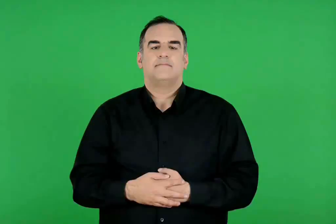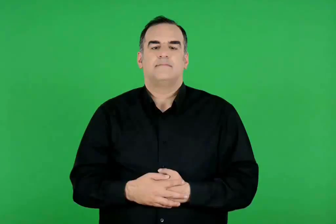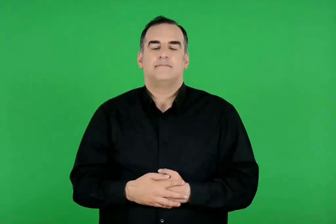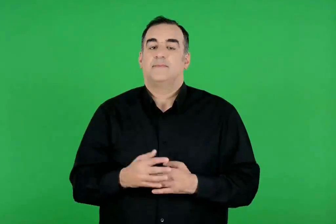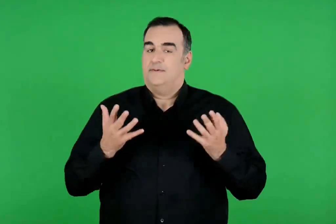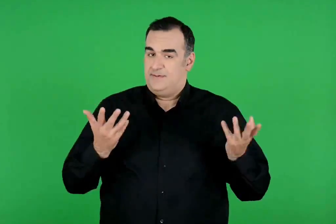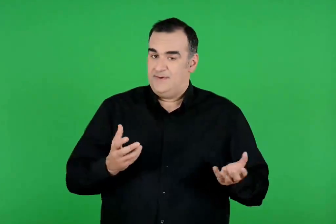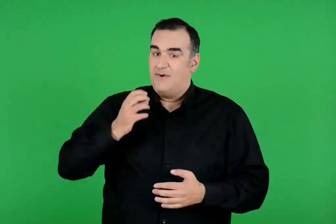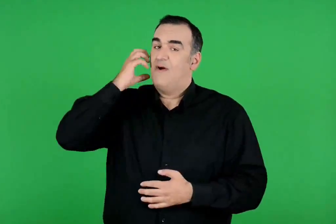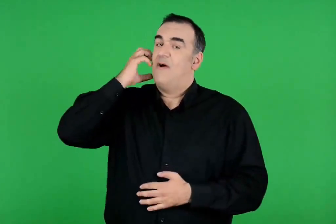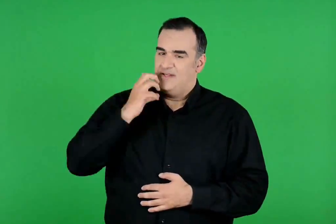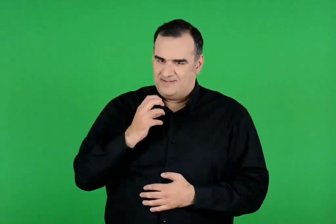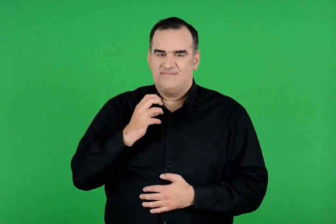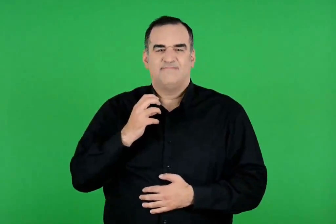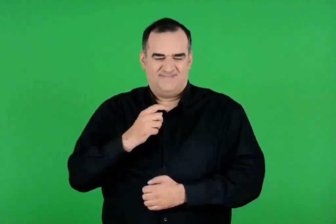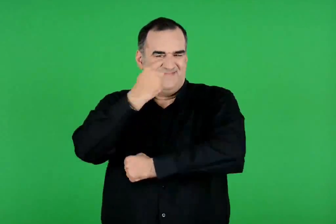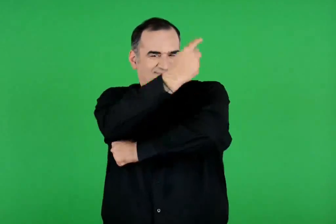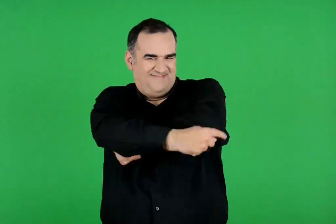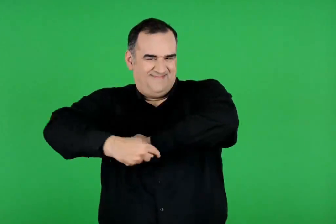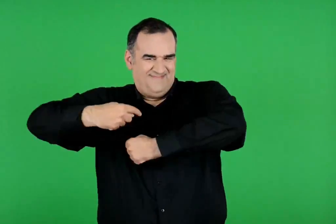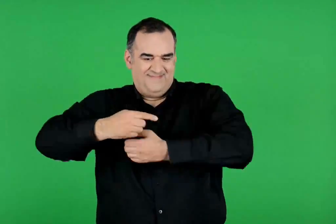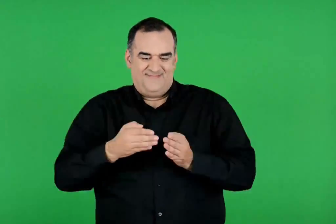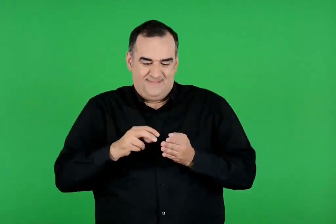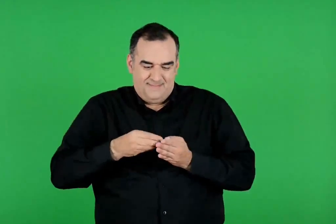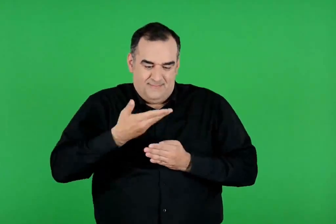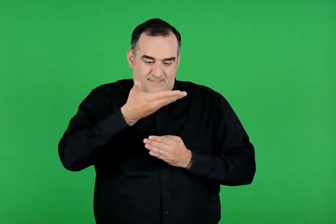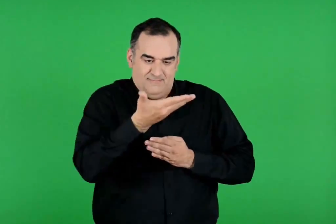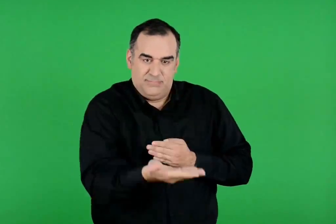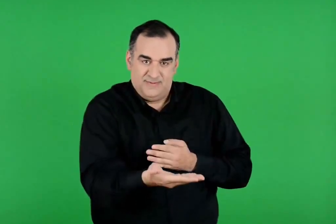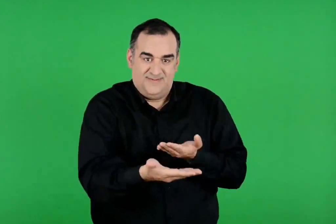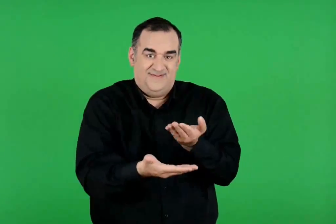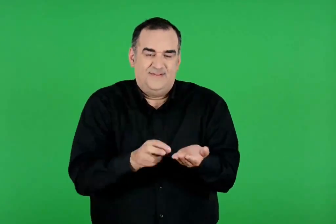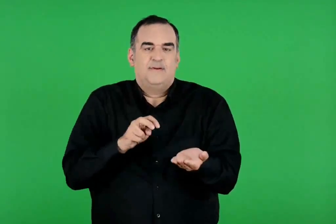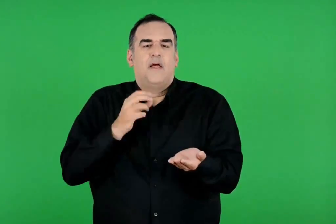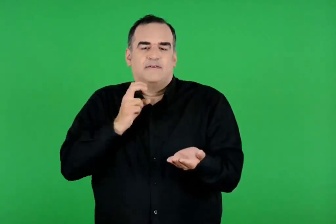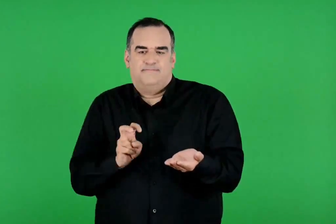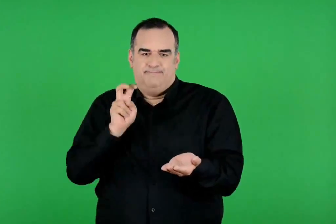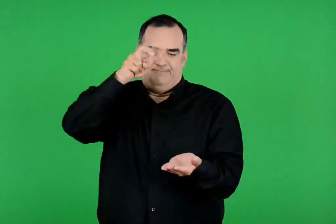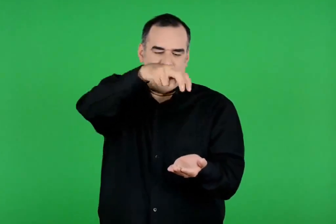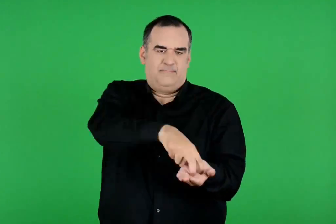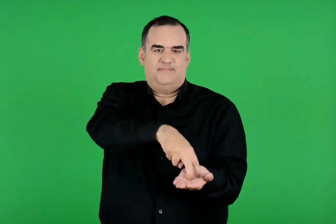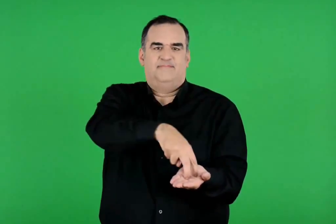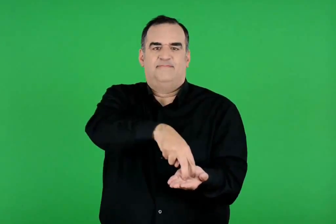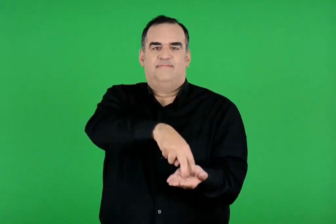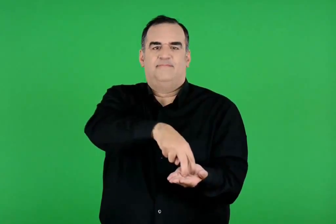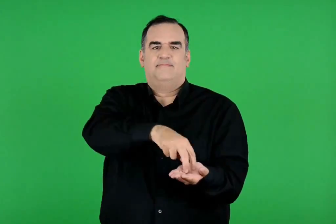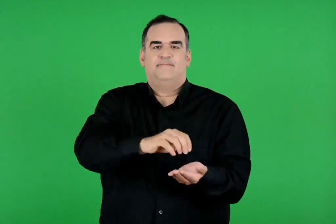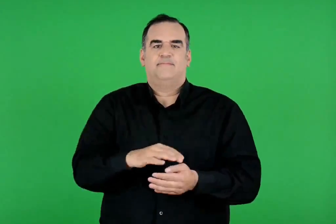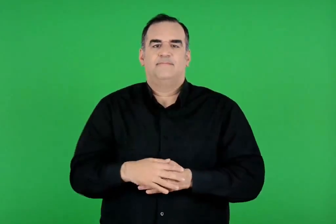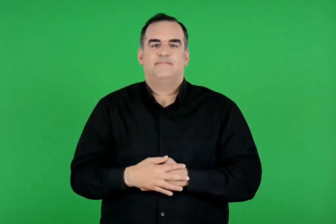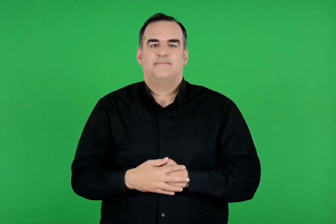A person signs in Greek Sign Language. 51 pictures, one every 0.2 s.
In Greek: τότε ο οδυσσέας πέταξε την ασπίδα του στη στεριά και με ένα πήδημα στάθηκε πάνω της
